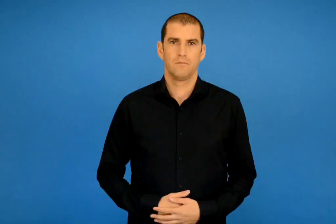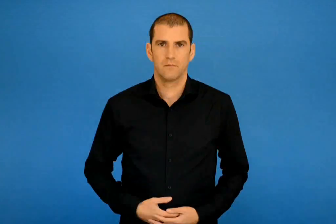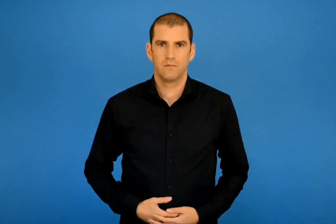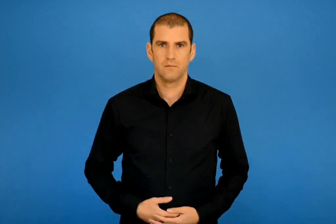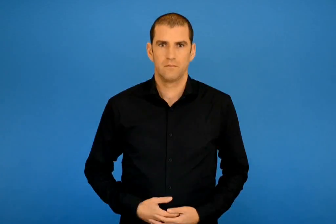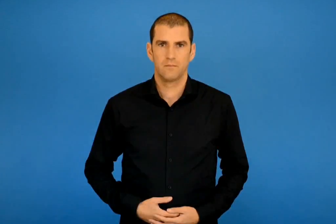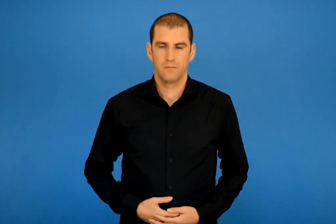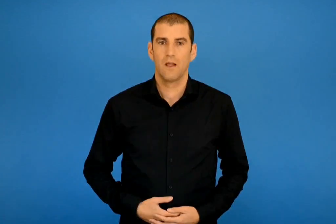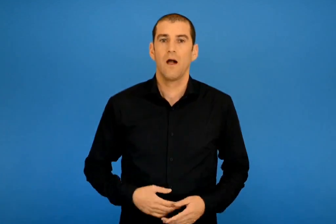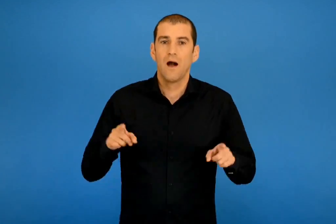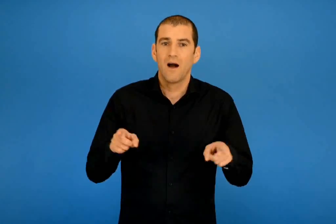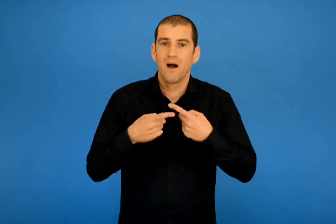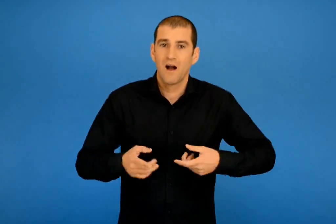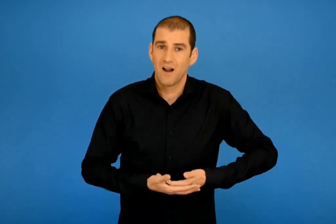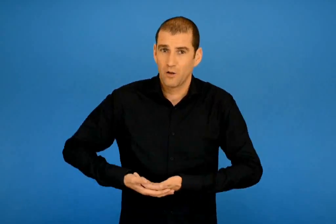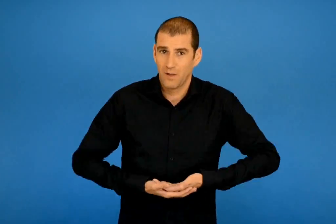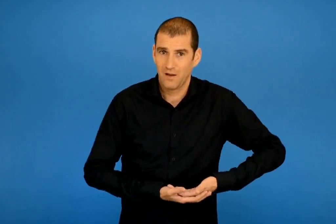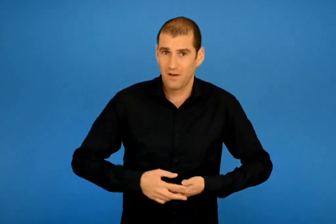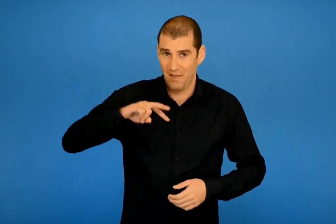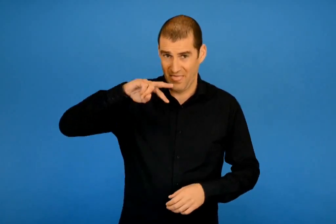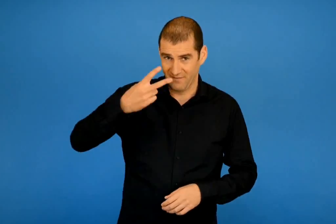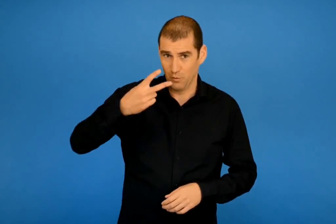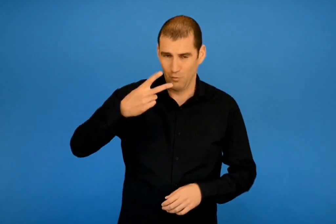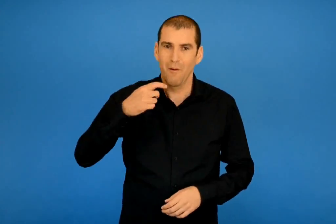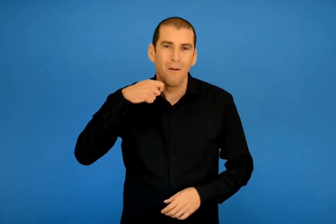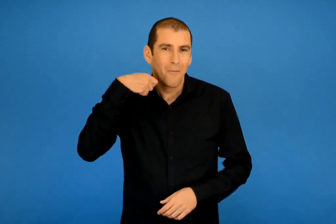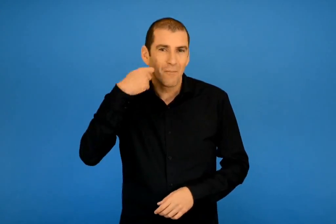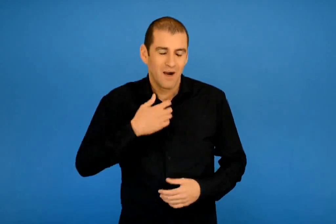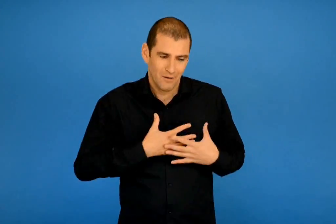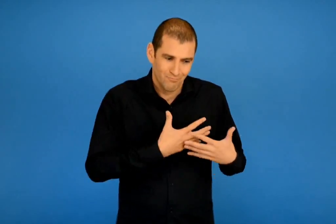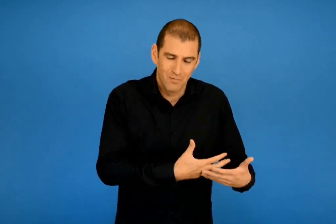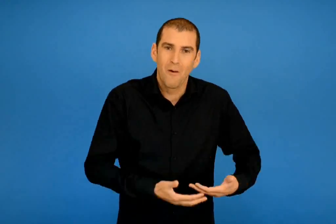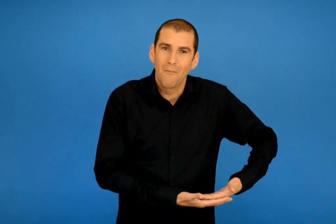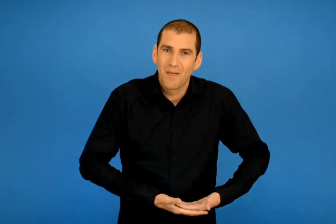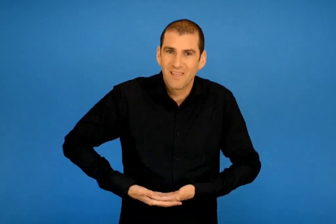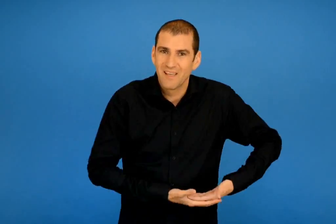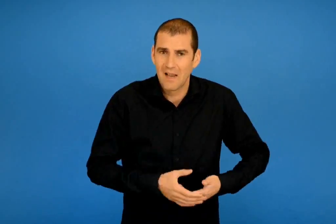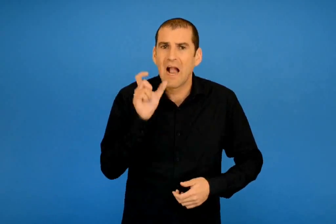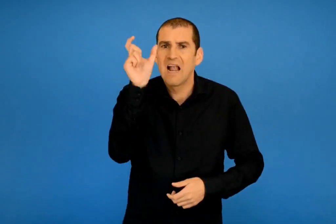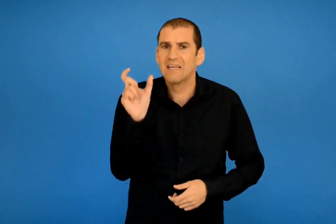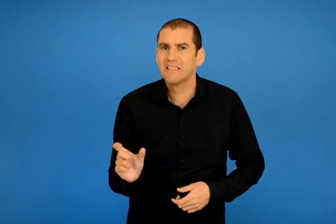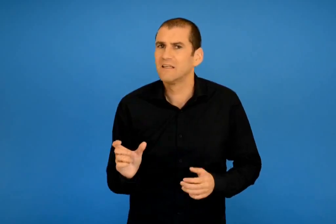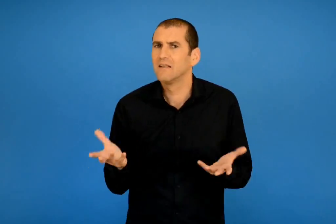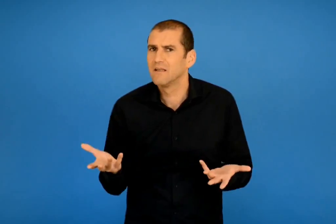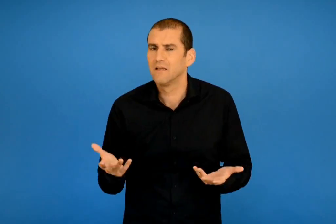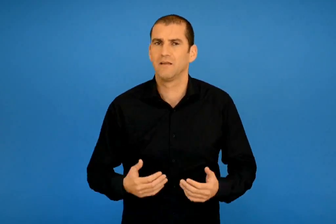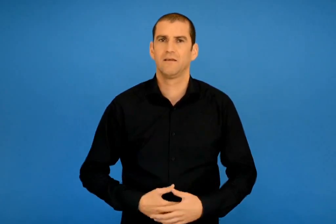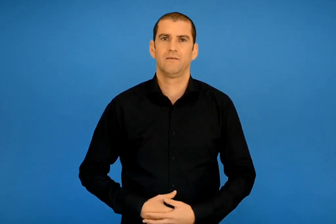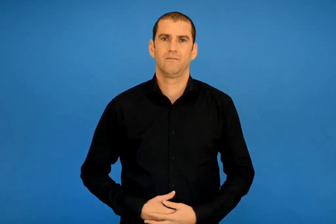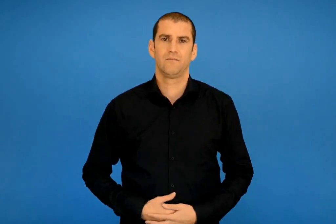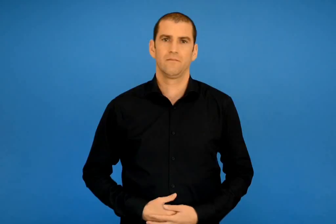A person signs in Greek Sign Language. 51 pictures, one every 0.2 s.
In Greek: στο δεύτερο νανούρισμα με ποιες λέξεις η μητέρα δείχνει την αγάπη στο παιδί της ;
